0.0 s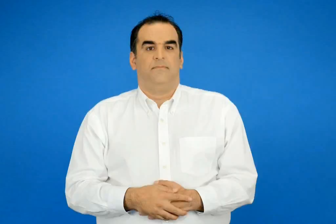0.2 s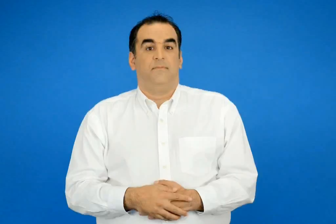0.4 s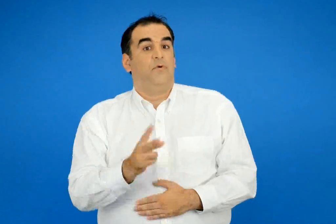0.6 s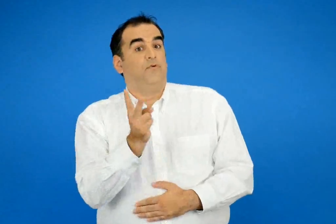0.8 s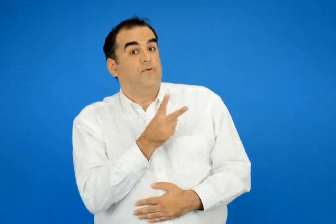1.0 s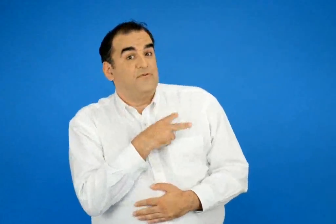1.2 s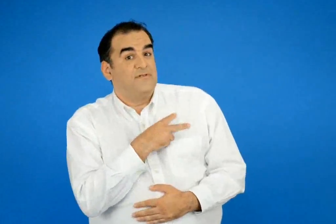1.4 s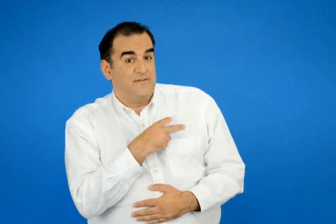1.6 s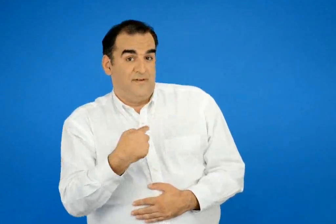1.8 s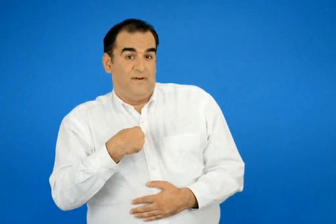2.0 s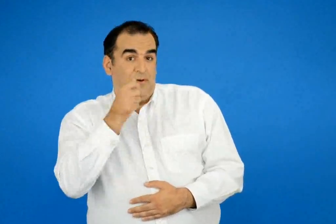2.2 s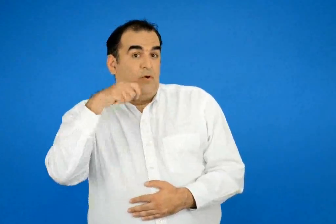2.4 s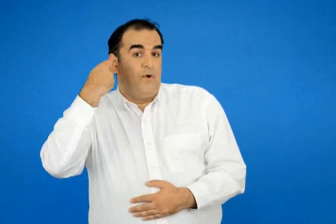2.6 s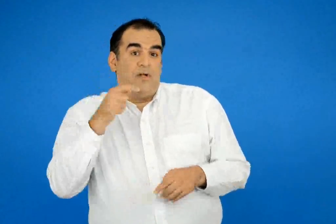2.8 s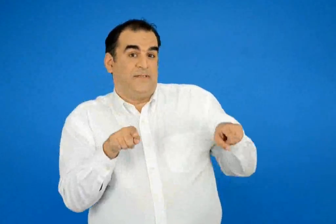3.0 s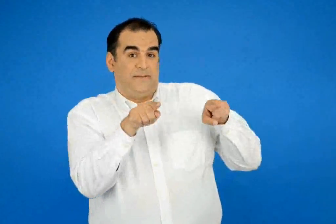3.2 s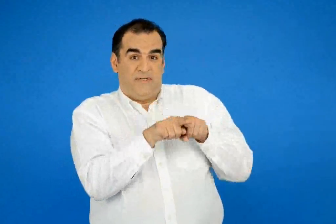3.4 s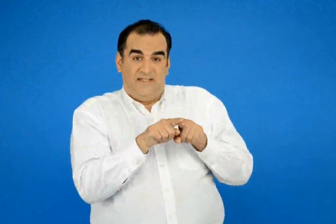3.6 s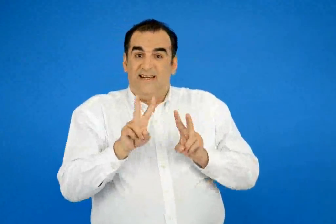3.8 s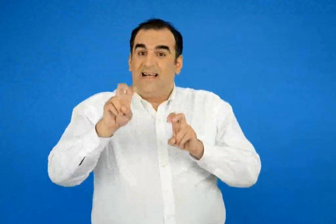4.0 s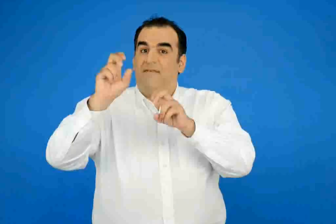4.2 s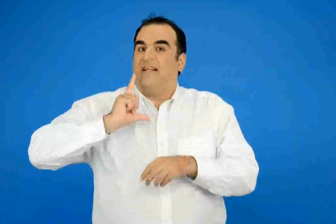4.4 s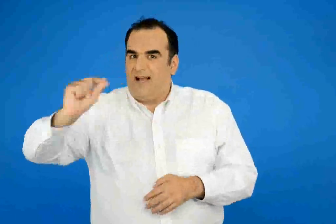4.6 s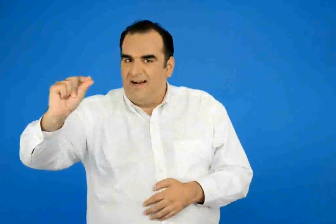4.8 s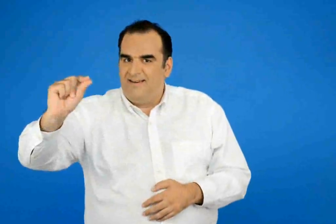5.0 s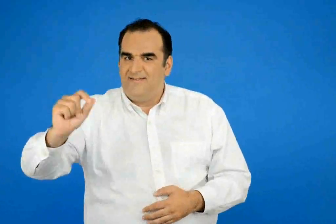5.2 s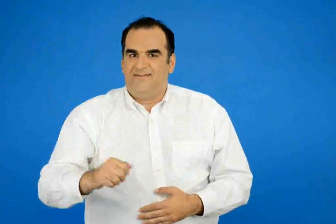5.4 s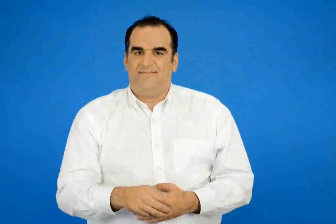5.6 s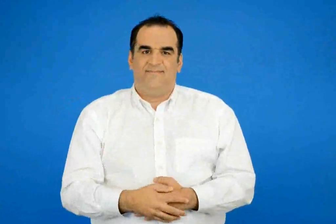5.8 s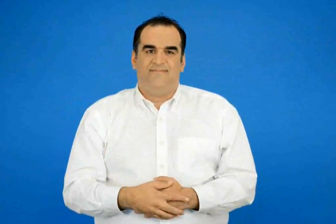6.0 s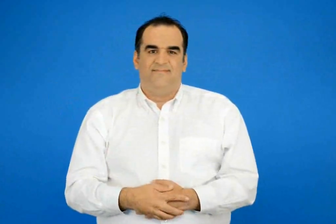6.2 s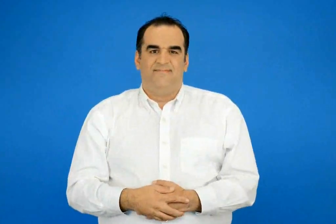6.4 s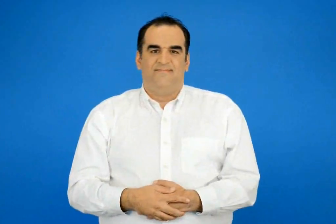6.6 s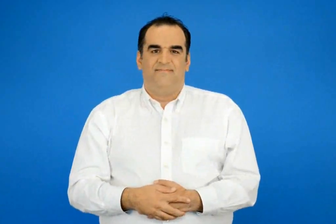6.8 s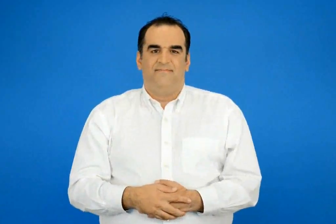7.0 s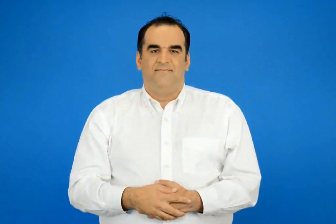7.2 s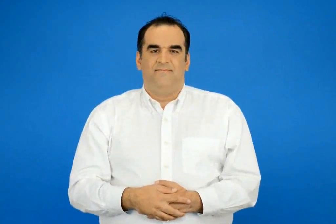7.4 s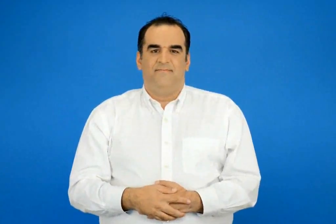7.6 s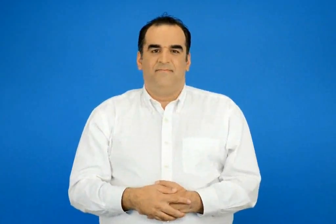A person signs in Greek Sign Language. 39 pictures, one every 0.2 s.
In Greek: σωστά εγώ μεθαύριο θα πάω με τους γονείς μου στα καλάβρυτα
